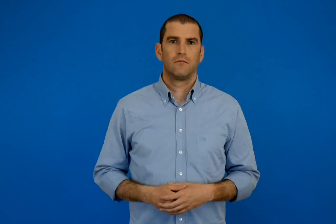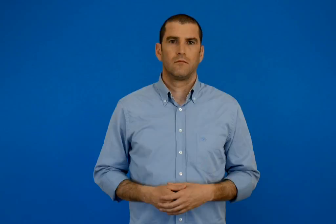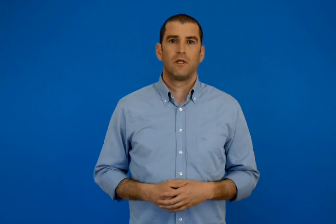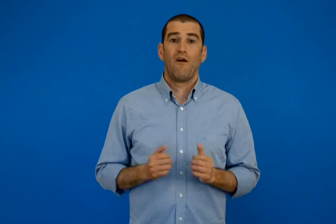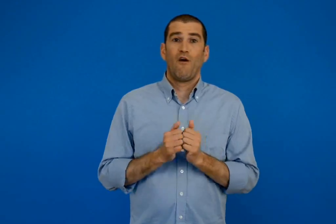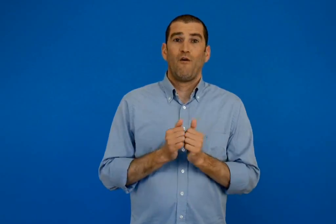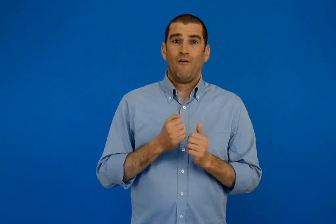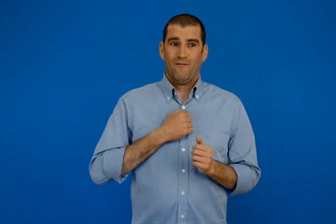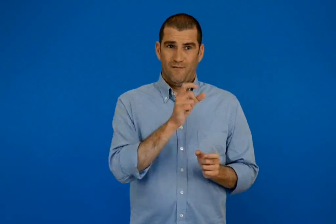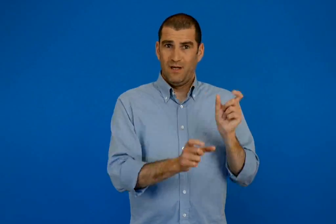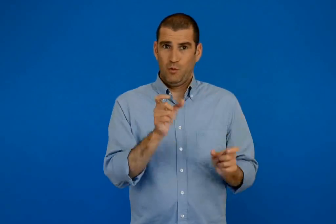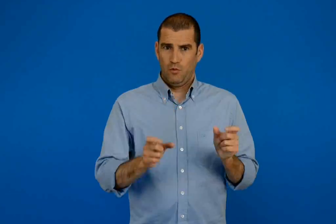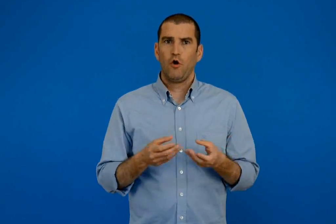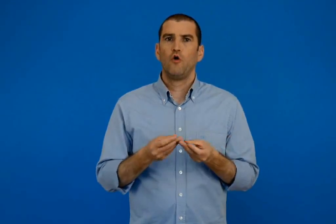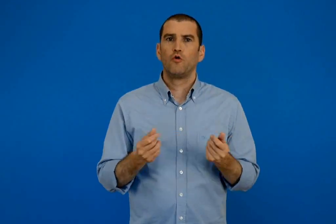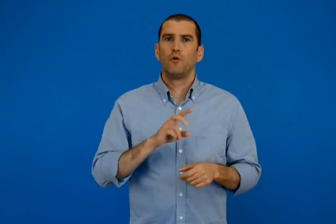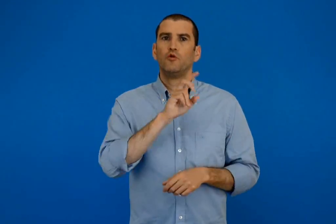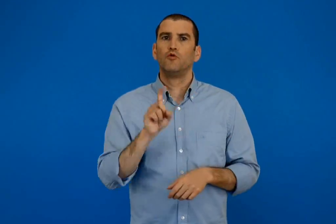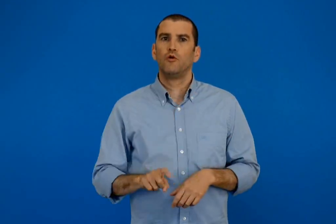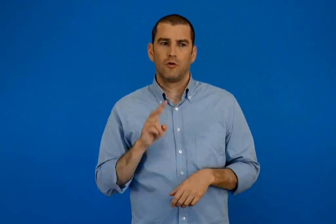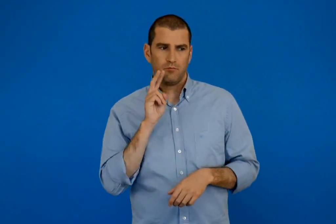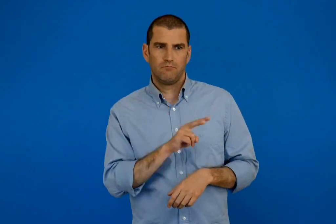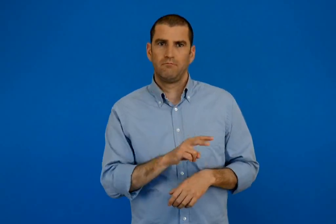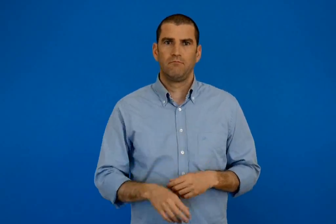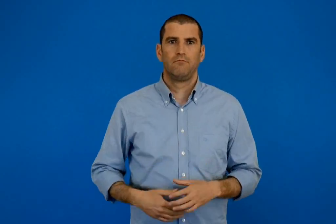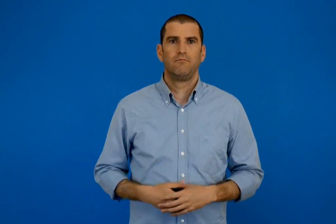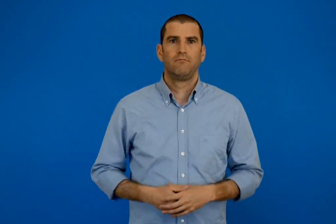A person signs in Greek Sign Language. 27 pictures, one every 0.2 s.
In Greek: δείτε πως ζουν οι φίλοι μου
